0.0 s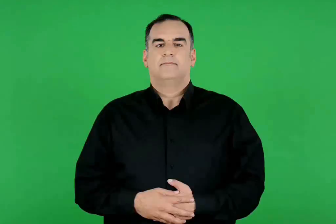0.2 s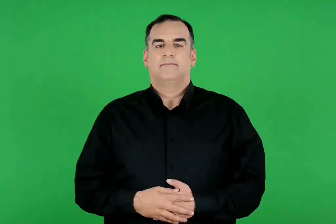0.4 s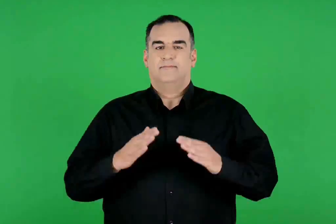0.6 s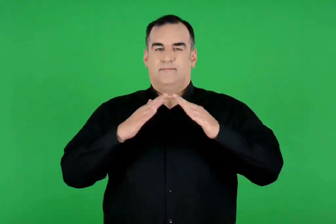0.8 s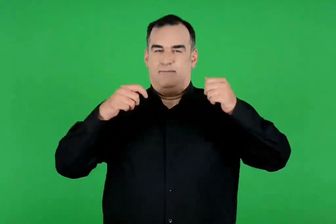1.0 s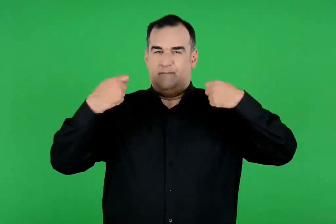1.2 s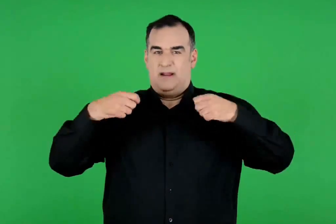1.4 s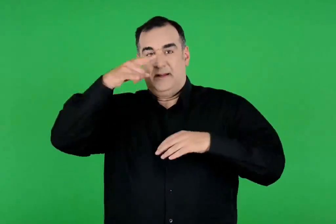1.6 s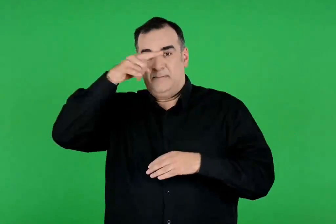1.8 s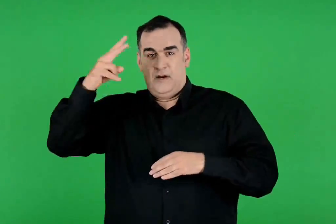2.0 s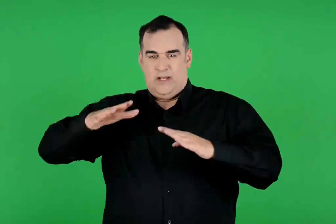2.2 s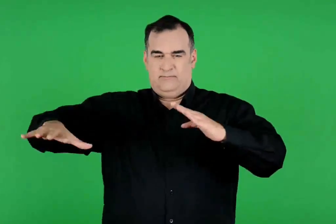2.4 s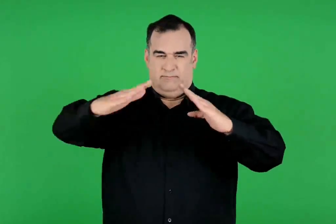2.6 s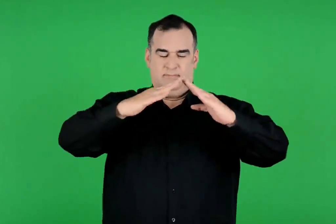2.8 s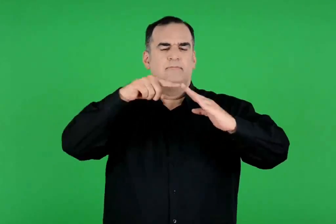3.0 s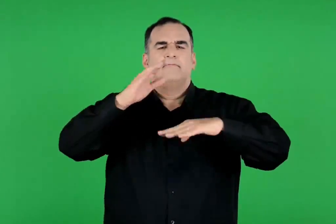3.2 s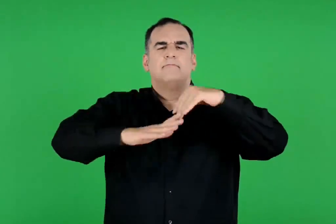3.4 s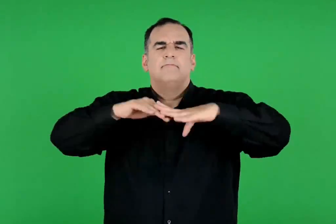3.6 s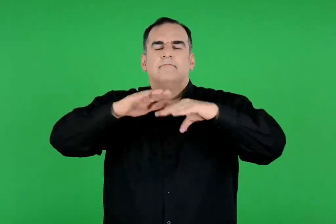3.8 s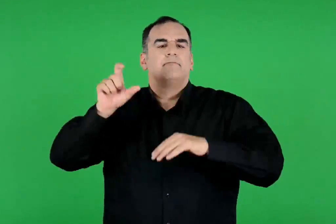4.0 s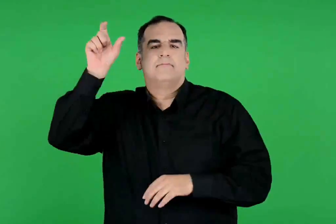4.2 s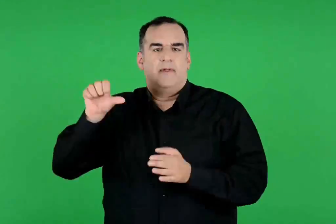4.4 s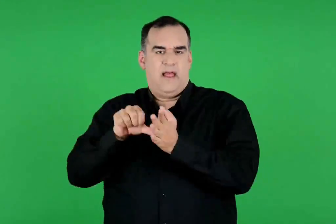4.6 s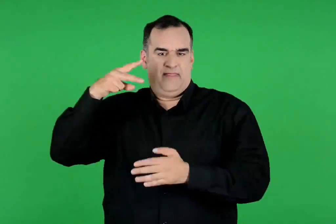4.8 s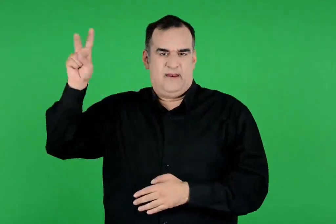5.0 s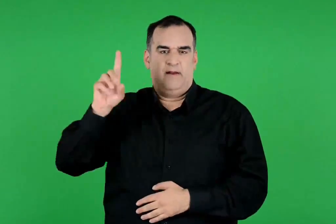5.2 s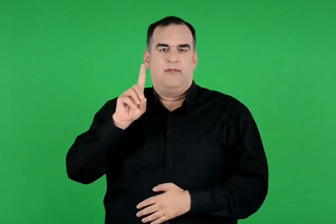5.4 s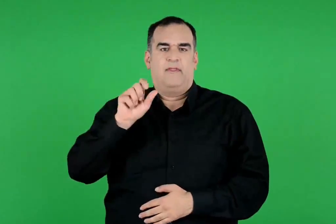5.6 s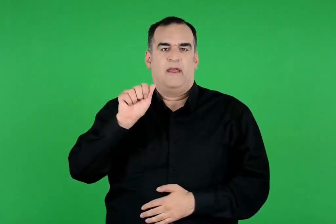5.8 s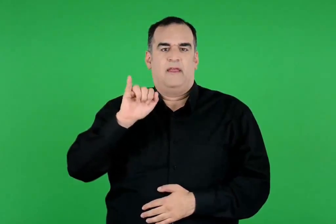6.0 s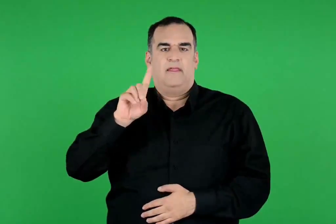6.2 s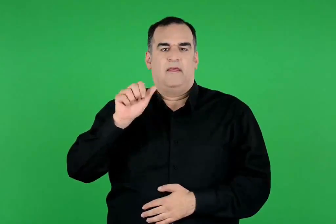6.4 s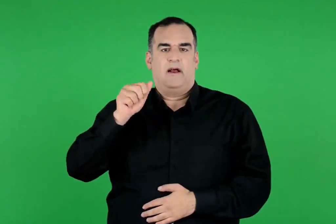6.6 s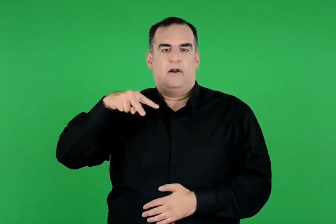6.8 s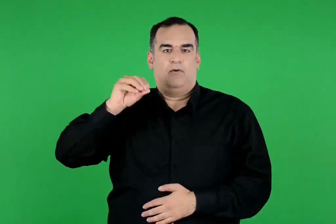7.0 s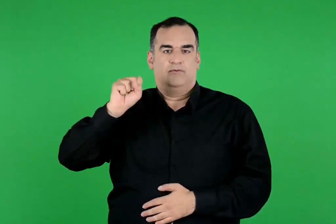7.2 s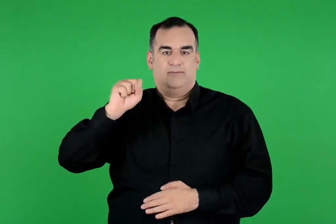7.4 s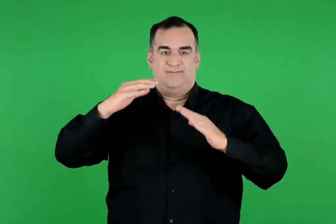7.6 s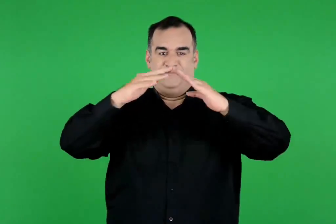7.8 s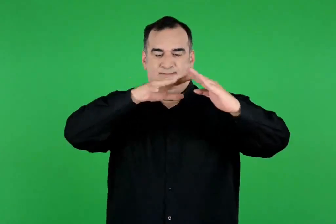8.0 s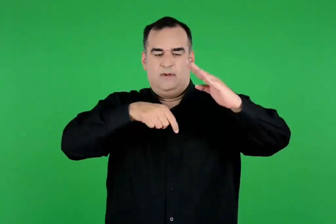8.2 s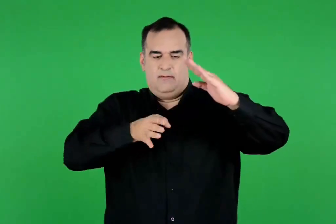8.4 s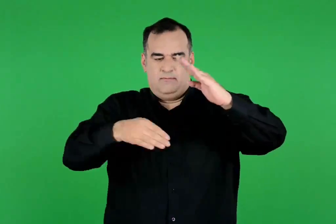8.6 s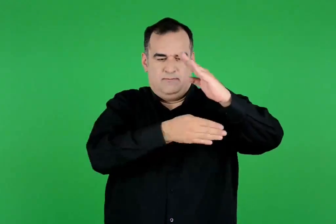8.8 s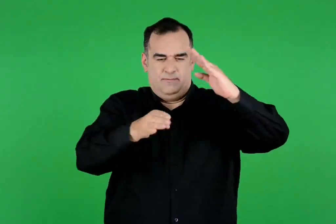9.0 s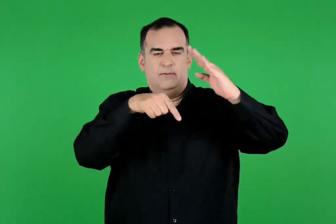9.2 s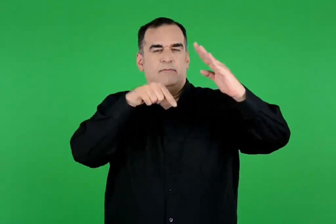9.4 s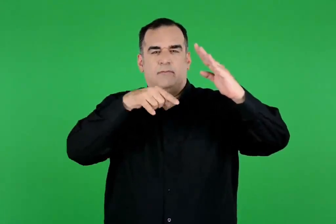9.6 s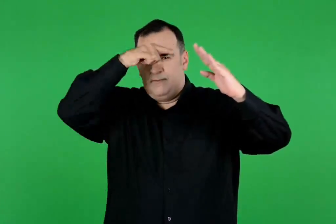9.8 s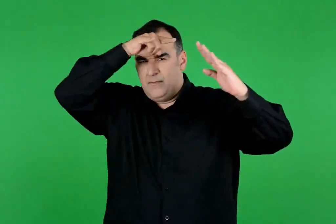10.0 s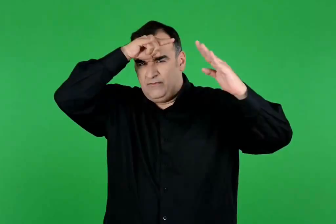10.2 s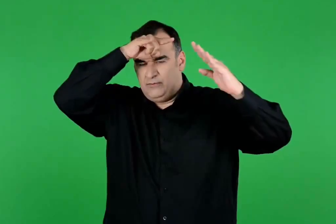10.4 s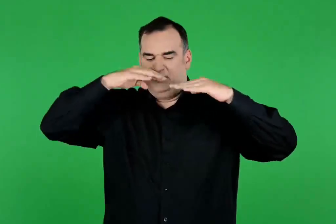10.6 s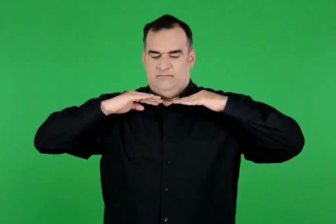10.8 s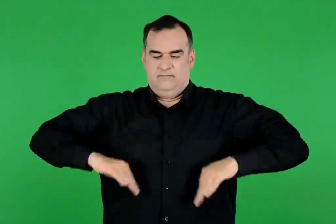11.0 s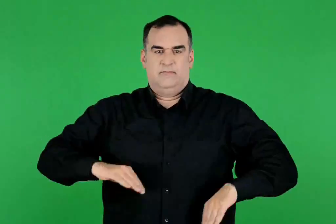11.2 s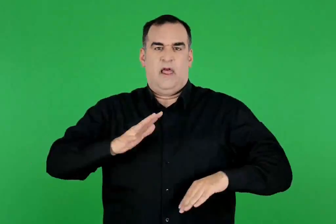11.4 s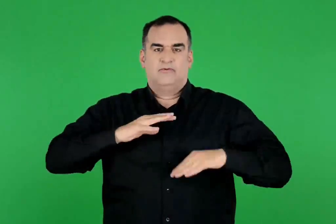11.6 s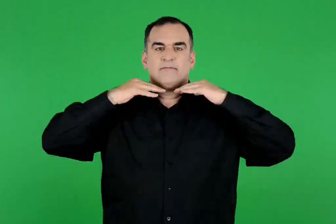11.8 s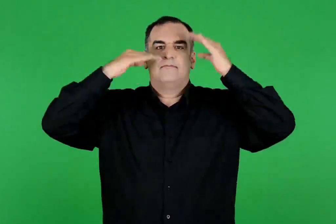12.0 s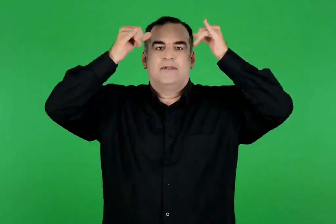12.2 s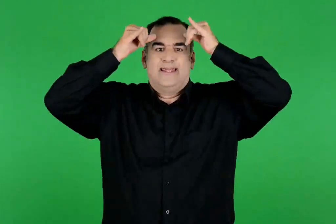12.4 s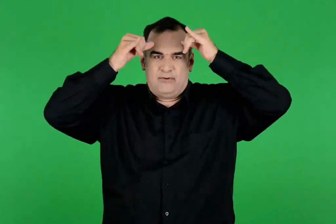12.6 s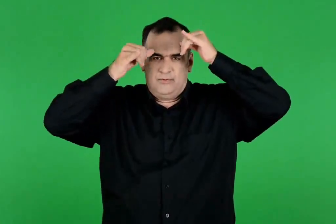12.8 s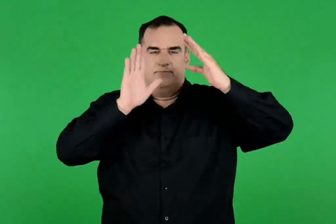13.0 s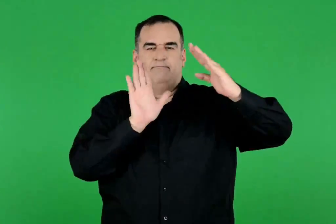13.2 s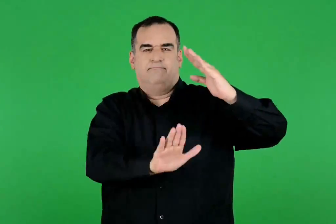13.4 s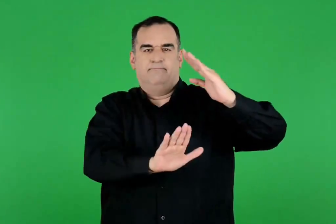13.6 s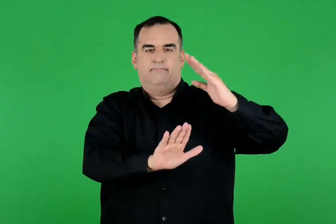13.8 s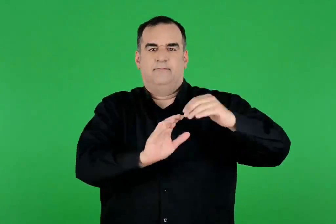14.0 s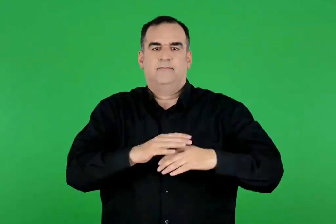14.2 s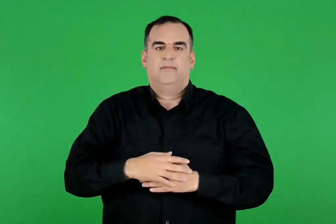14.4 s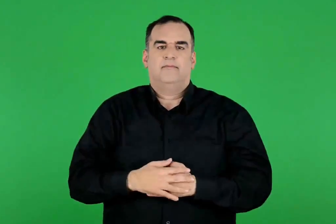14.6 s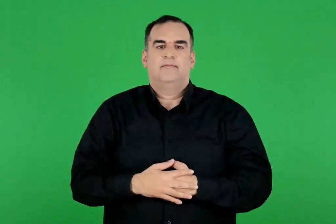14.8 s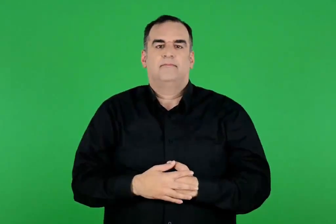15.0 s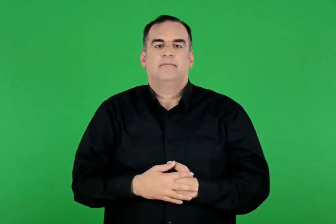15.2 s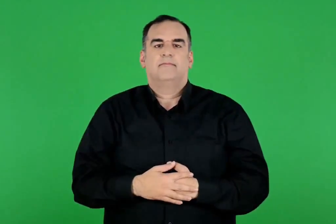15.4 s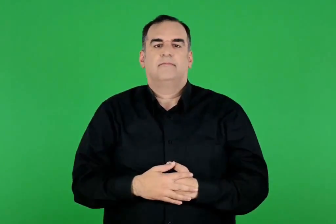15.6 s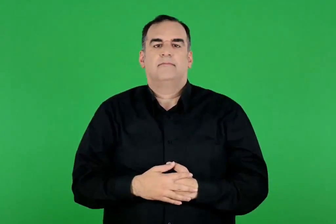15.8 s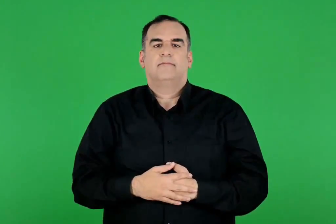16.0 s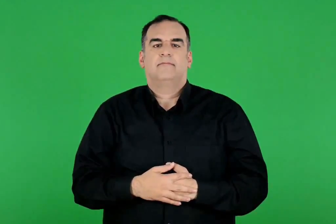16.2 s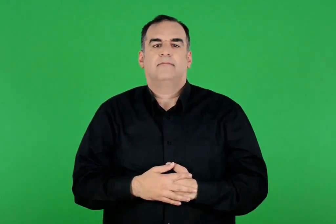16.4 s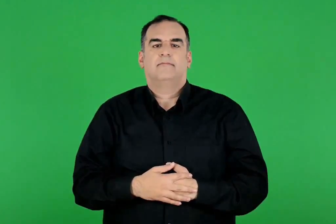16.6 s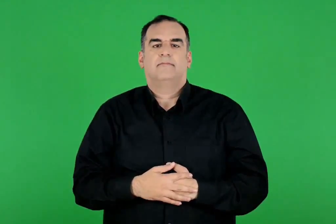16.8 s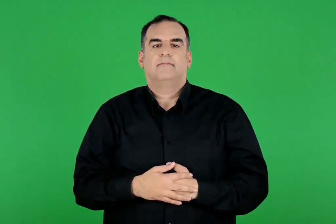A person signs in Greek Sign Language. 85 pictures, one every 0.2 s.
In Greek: ο μινώταυρος ήταν ένα τέρας με κεφάλι ταύρου και σώμα ανθρώπινο. ζούσε κλεισμένος στον λαβύρινθο , στο υπόγειο του παλατιού του μίνωα , που τον είχε φτιάξει ο αθηναίος δαίδαλος
